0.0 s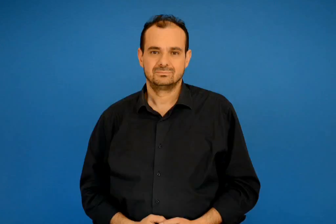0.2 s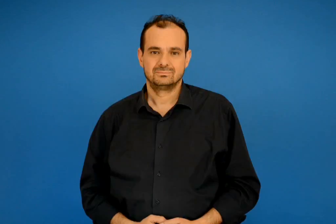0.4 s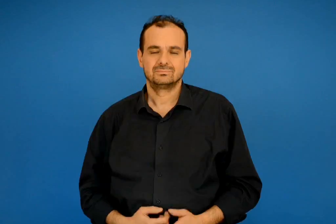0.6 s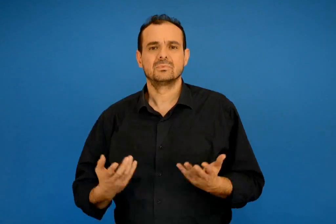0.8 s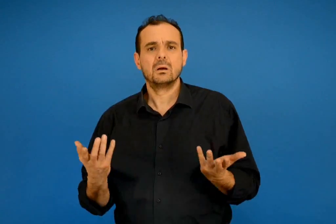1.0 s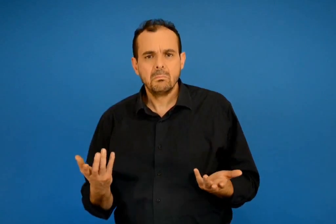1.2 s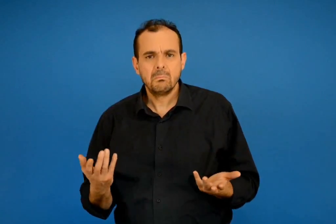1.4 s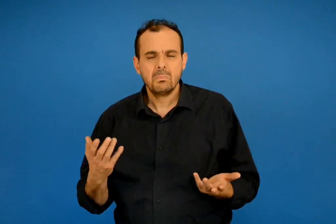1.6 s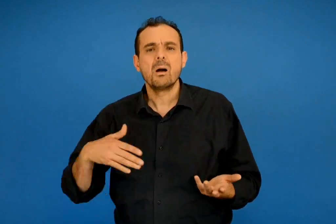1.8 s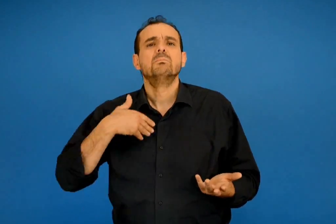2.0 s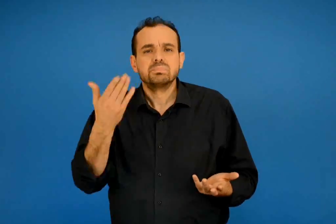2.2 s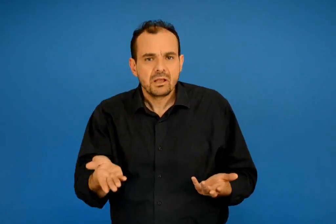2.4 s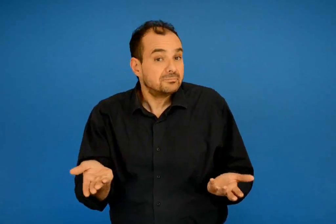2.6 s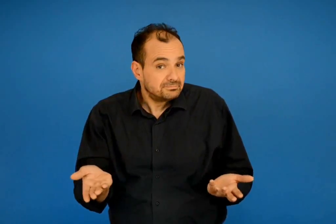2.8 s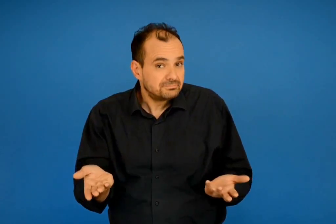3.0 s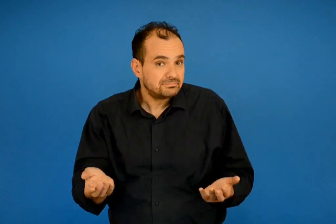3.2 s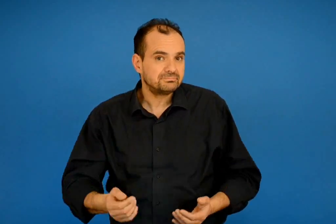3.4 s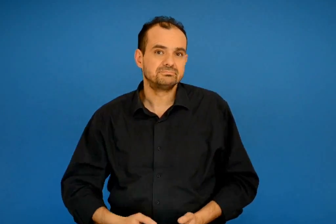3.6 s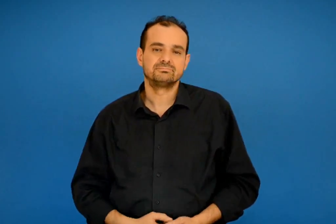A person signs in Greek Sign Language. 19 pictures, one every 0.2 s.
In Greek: και λοιπόν ;
